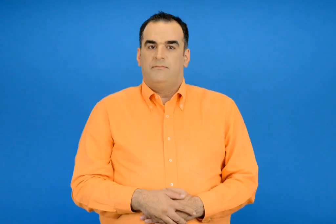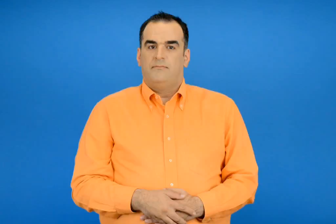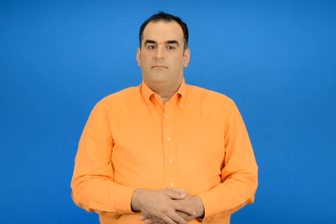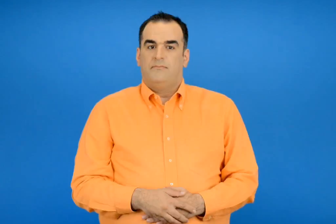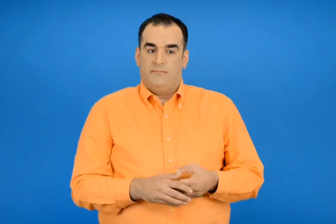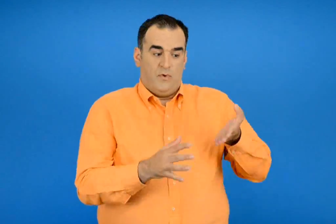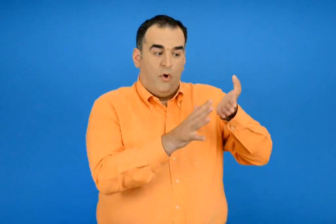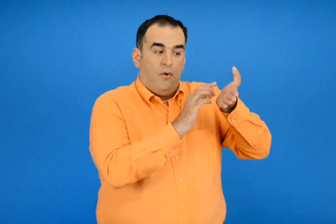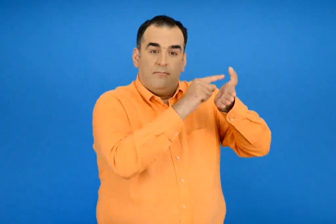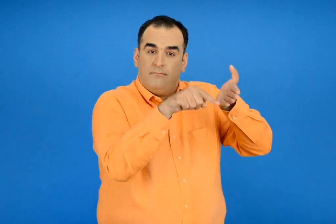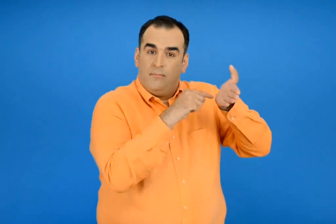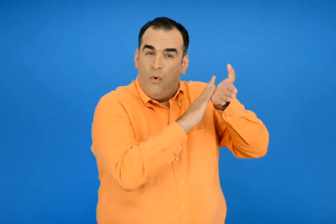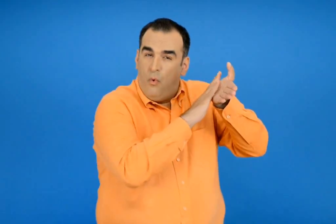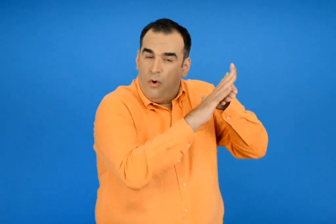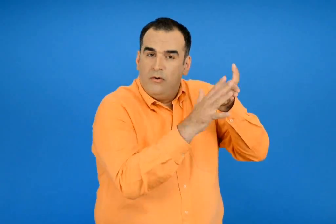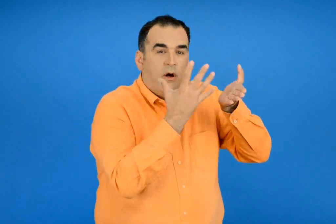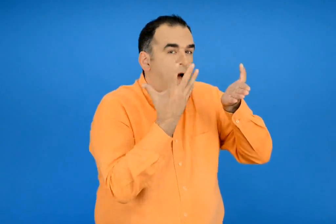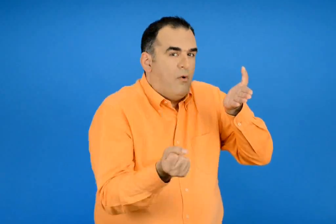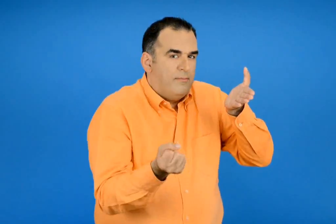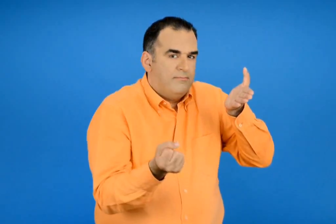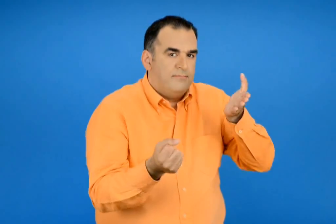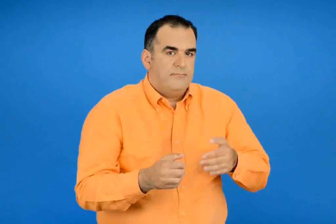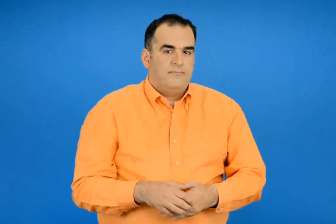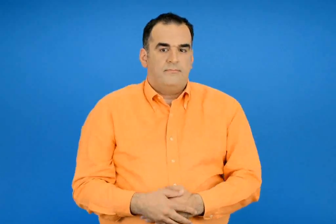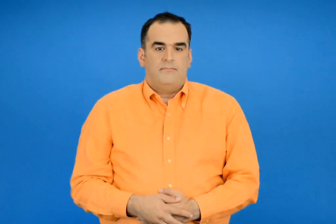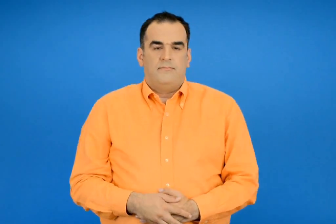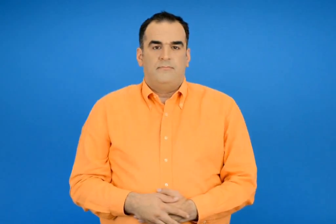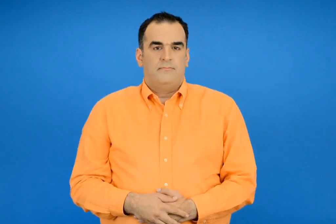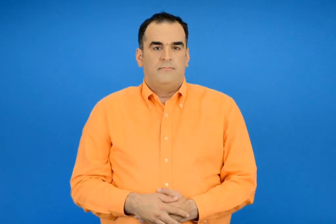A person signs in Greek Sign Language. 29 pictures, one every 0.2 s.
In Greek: σε ολόκληρη την εικόνα υπάρχουν
